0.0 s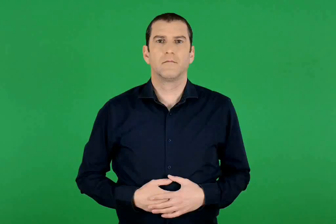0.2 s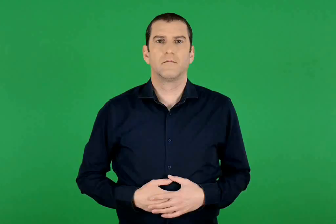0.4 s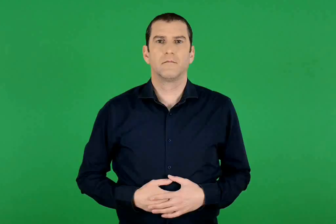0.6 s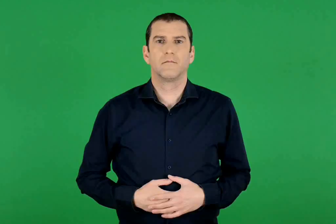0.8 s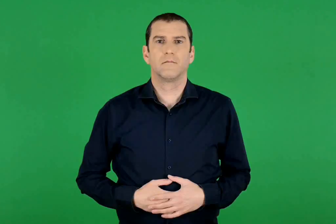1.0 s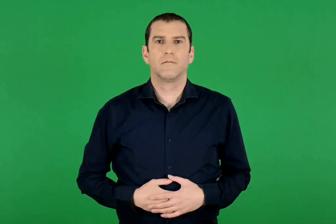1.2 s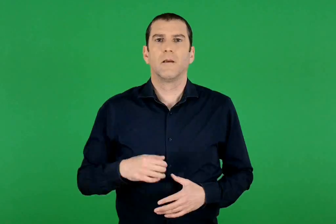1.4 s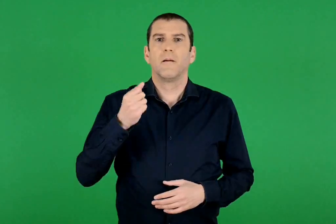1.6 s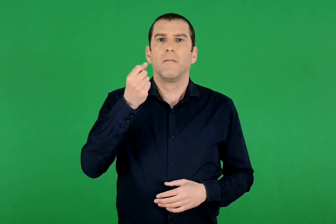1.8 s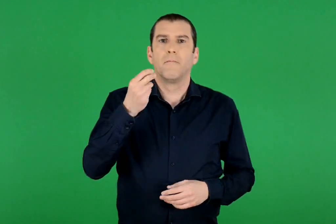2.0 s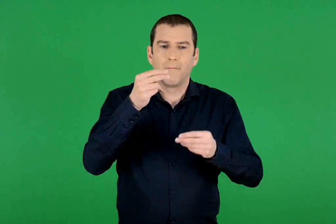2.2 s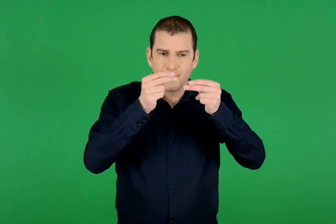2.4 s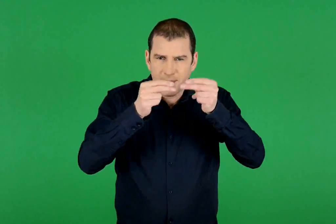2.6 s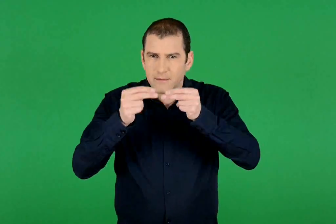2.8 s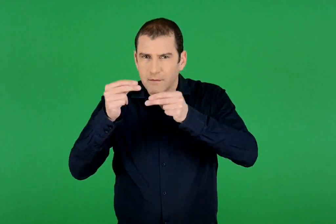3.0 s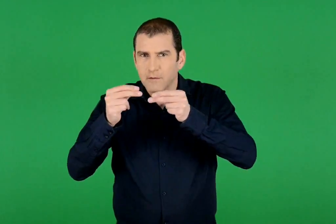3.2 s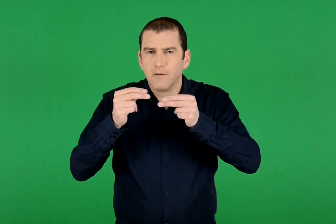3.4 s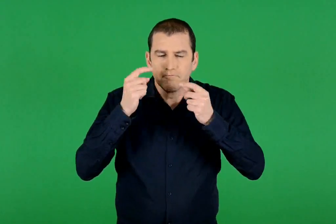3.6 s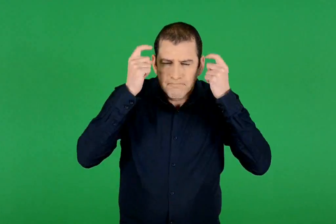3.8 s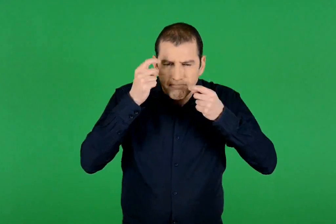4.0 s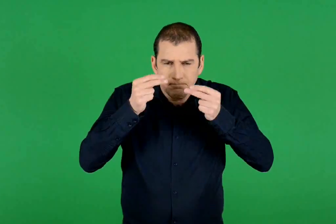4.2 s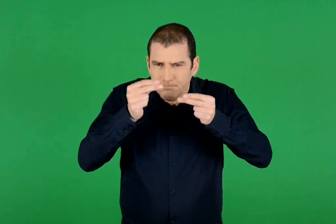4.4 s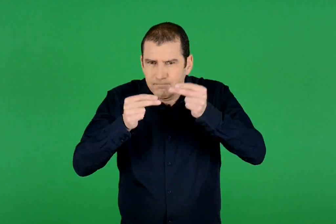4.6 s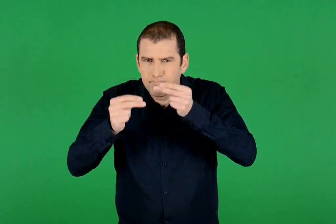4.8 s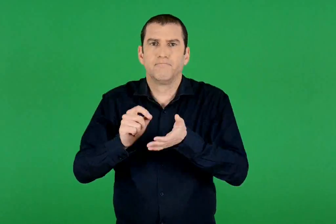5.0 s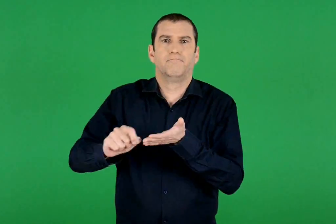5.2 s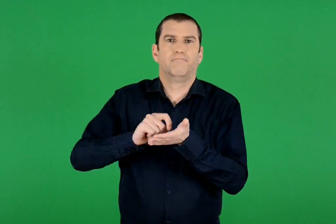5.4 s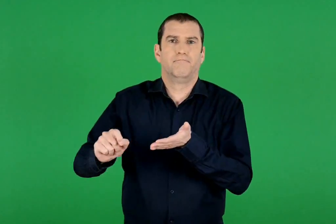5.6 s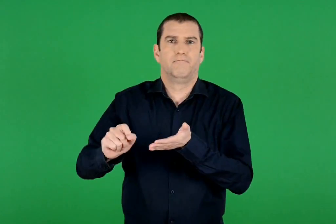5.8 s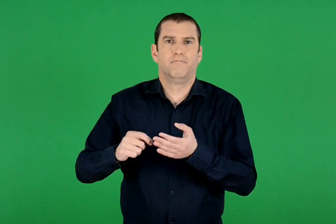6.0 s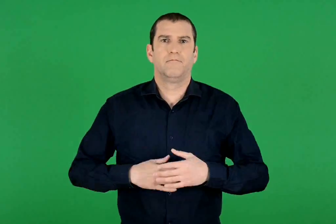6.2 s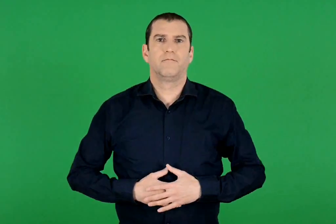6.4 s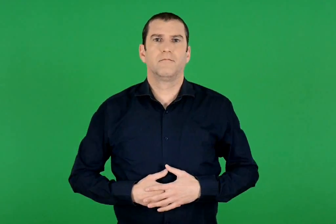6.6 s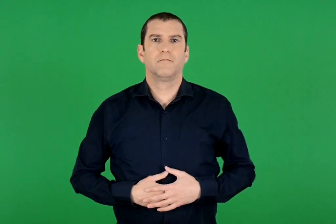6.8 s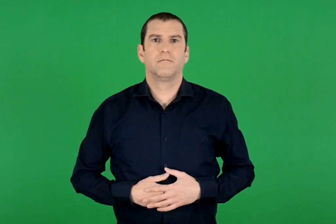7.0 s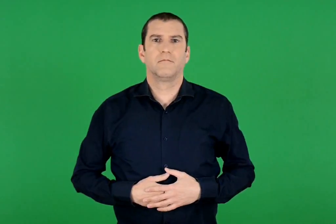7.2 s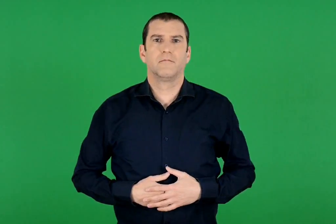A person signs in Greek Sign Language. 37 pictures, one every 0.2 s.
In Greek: υπολογίζω και συμπληρώνω τις πράξεις
